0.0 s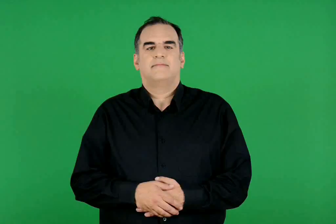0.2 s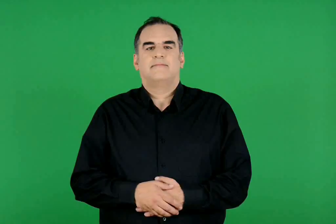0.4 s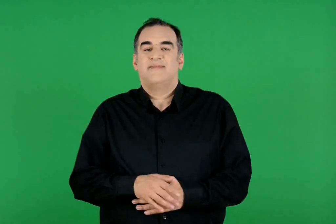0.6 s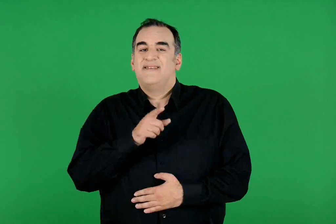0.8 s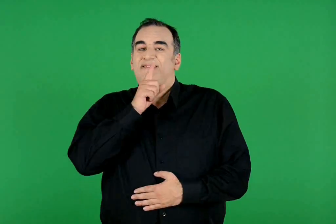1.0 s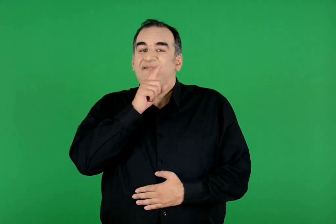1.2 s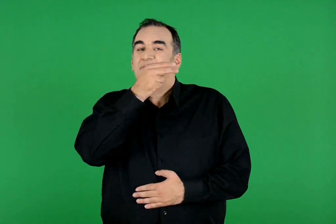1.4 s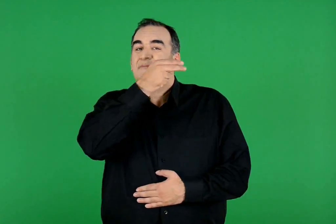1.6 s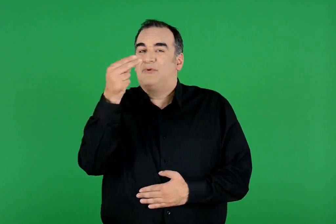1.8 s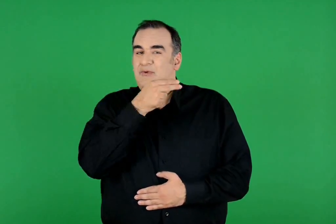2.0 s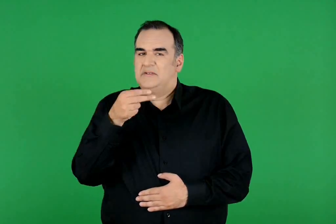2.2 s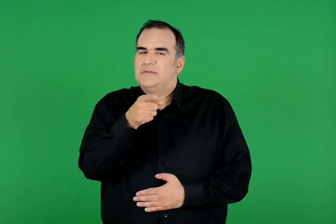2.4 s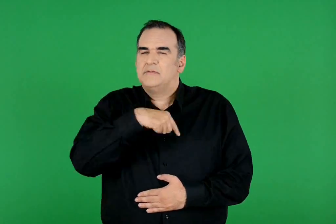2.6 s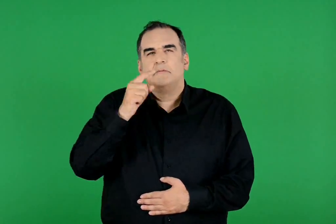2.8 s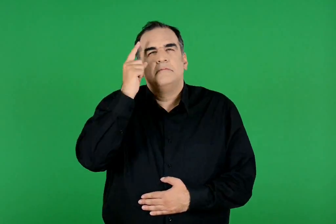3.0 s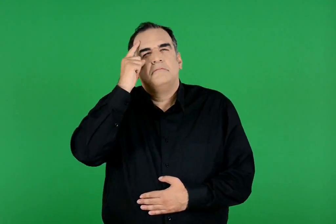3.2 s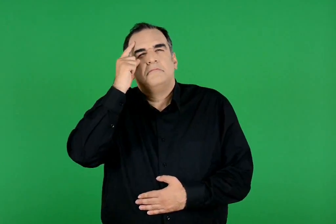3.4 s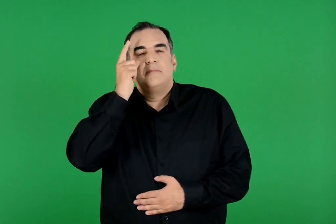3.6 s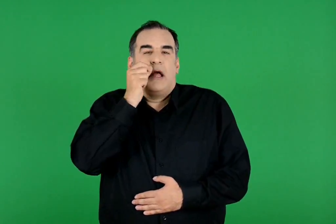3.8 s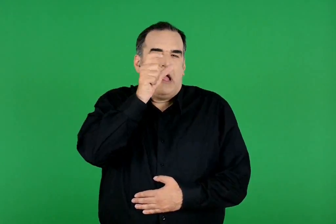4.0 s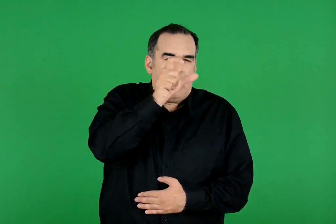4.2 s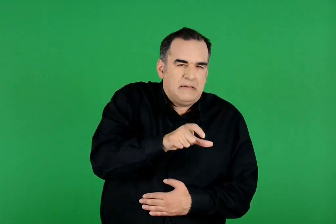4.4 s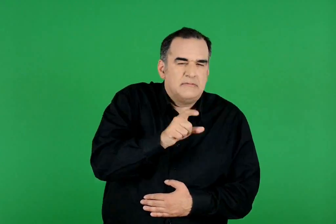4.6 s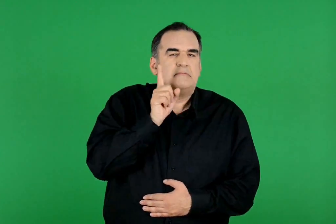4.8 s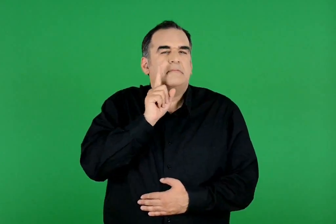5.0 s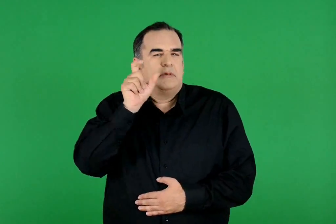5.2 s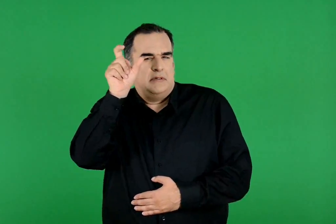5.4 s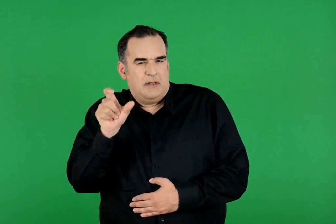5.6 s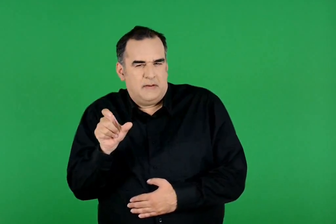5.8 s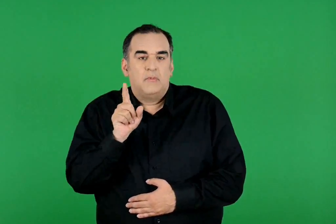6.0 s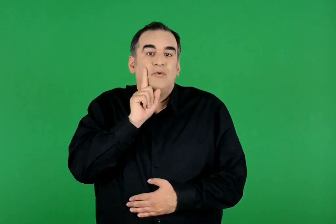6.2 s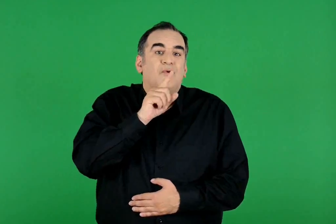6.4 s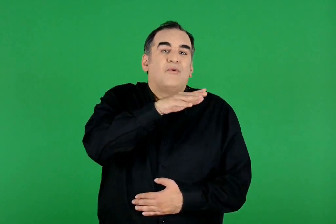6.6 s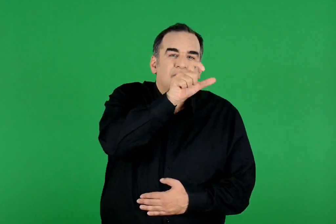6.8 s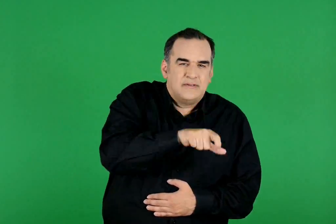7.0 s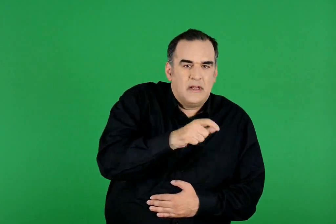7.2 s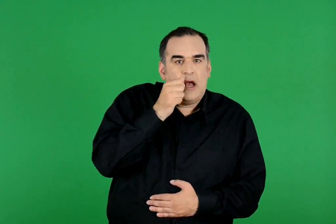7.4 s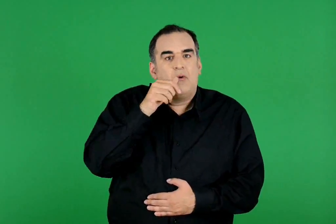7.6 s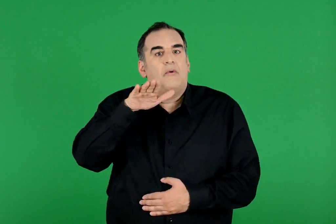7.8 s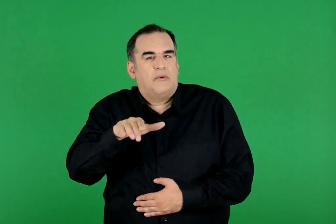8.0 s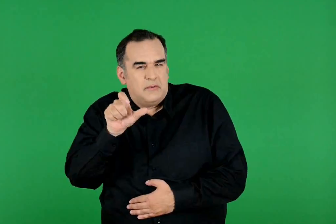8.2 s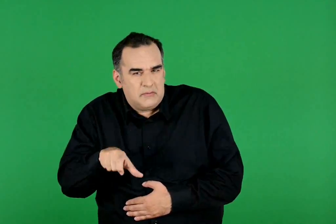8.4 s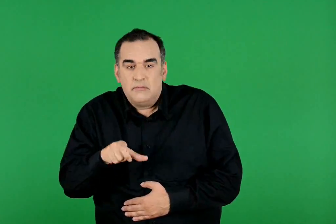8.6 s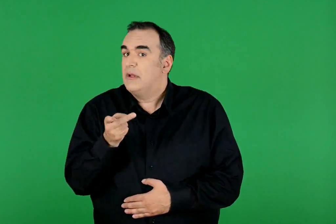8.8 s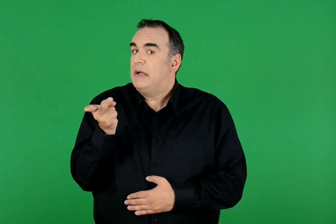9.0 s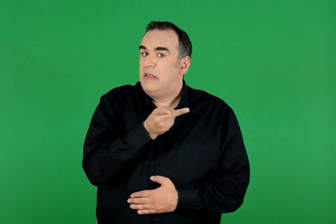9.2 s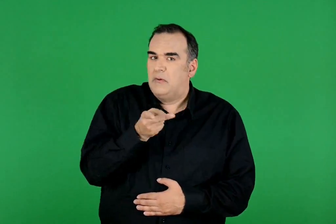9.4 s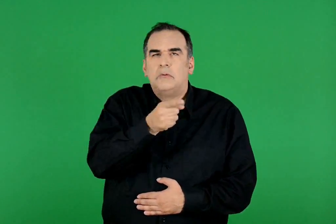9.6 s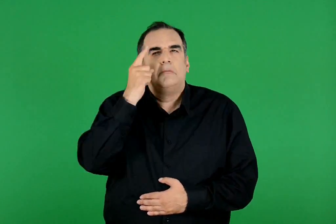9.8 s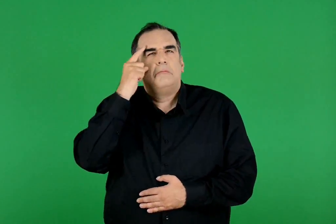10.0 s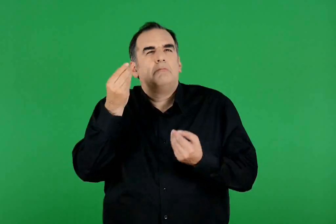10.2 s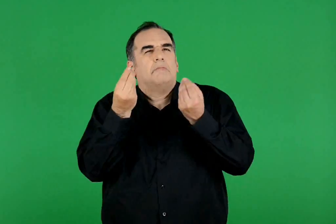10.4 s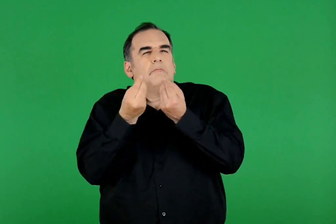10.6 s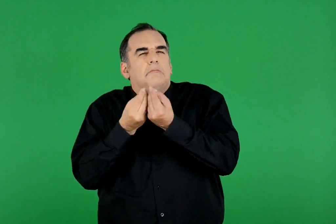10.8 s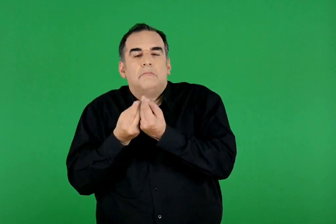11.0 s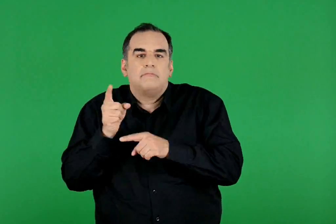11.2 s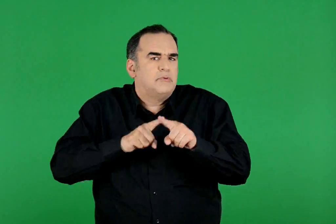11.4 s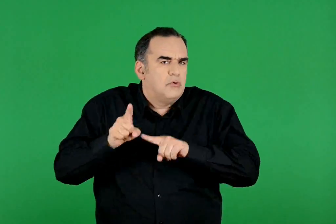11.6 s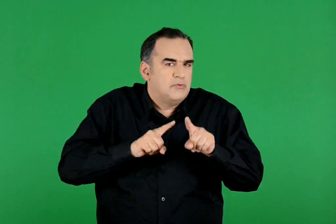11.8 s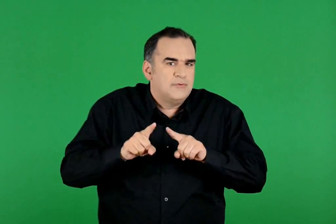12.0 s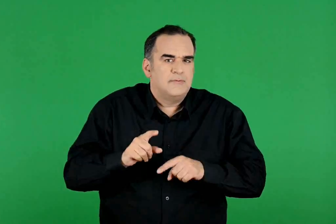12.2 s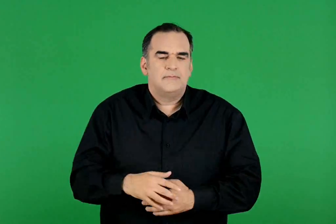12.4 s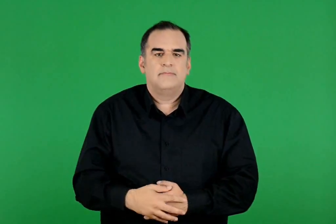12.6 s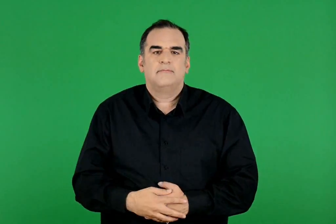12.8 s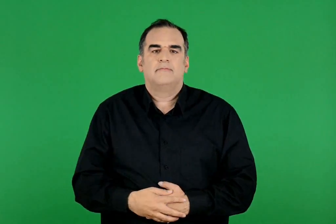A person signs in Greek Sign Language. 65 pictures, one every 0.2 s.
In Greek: ποιος νομίζουμε ότι μπορεί να τις λέει , άντρας ή γυναίκα , κορίτσι ή αγόρι ή και τα δύο ;
